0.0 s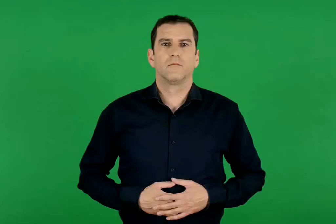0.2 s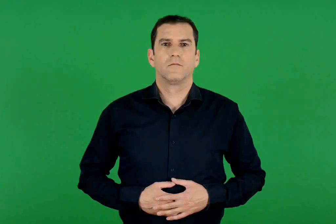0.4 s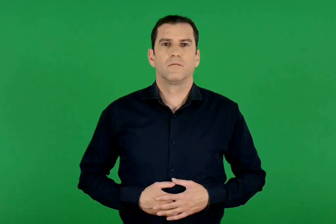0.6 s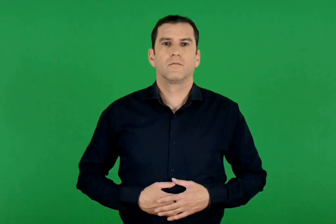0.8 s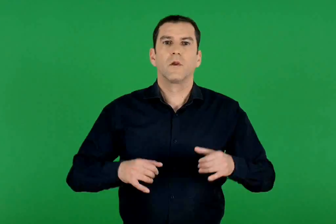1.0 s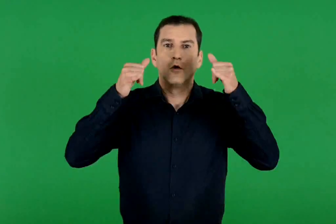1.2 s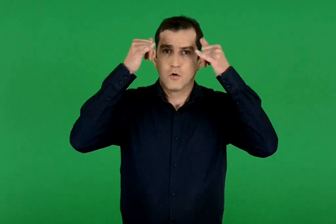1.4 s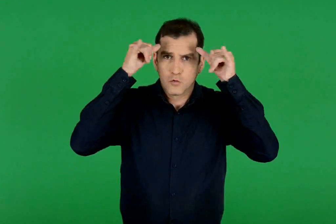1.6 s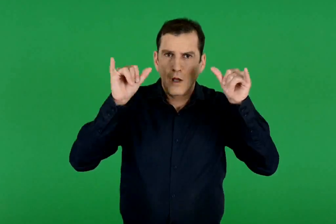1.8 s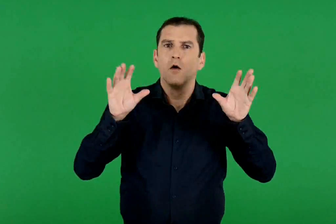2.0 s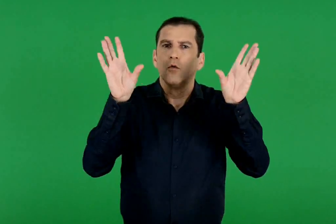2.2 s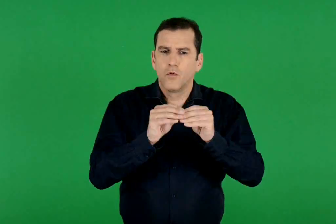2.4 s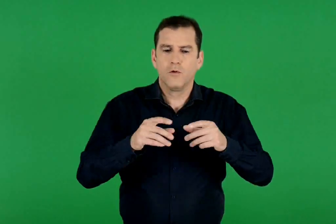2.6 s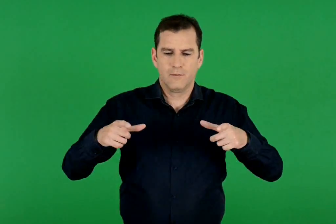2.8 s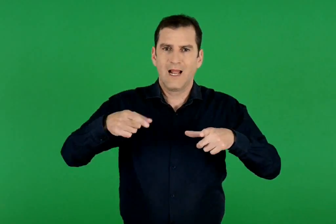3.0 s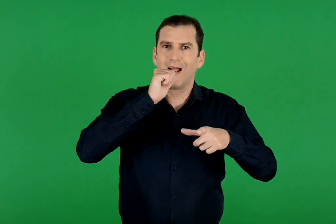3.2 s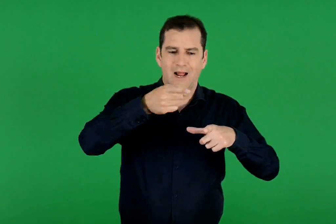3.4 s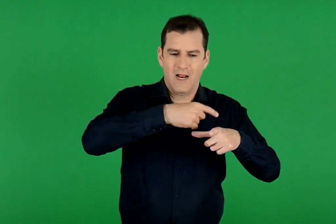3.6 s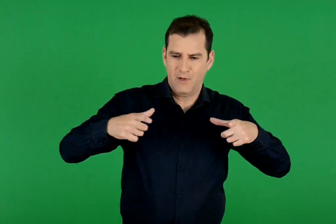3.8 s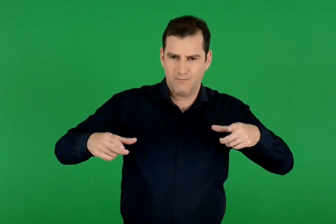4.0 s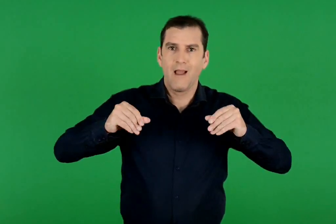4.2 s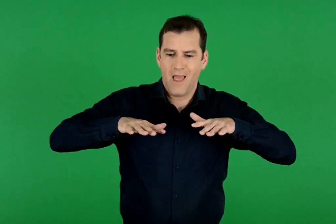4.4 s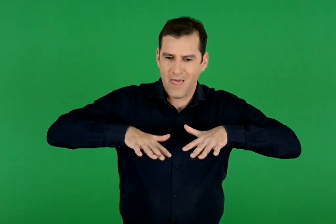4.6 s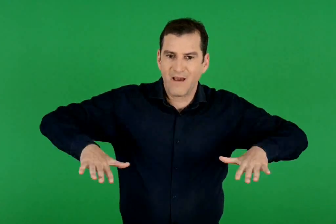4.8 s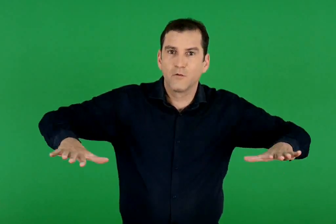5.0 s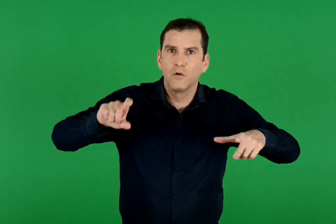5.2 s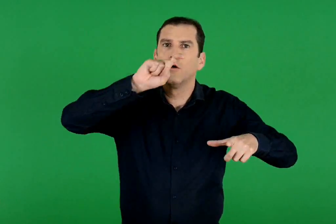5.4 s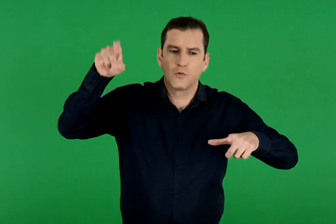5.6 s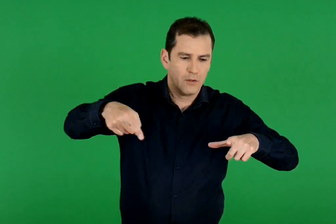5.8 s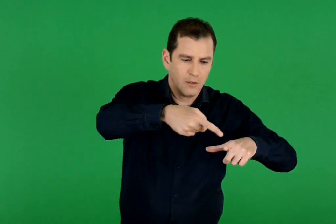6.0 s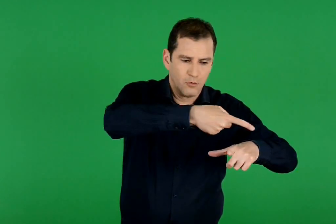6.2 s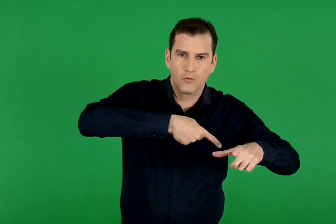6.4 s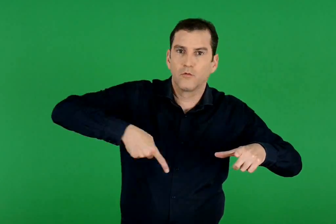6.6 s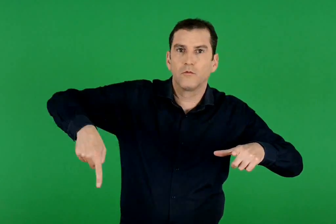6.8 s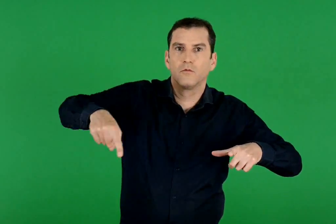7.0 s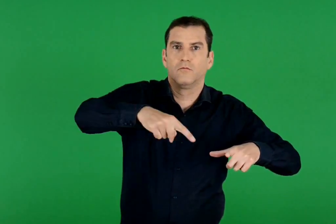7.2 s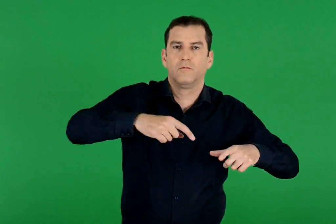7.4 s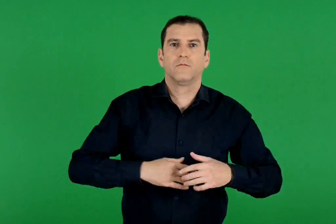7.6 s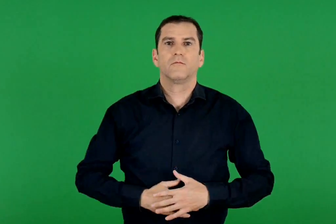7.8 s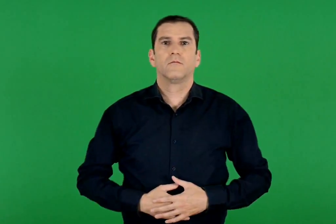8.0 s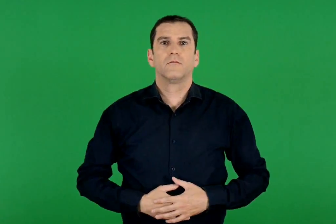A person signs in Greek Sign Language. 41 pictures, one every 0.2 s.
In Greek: ζώα που ζουν στο έδαφος γύρω από τη λίμνη
